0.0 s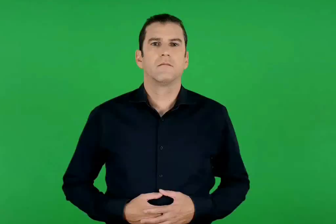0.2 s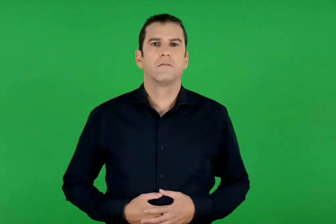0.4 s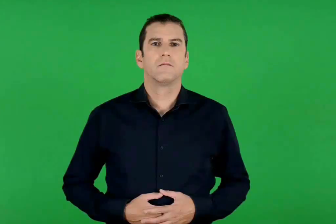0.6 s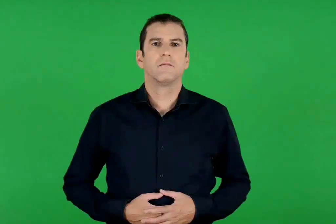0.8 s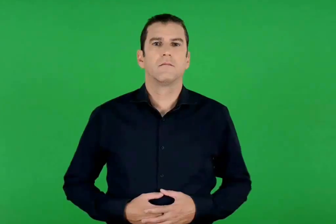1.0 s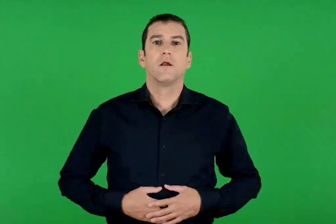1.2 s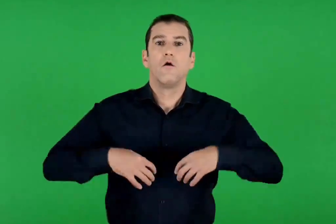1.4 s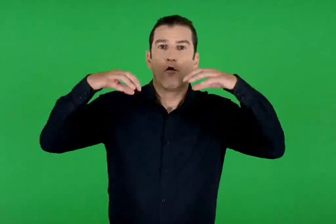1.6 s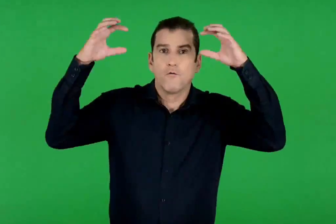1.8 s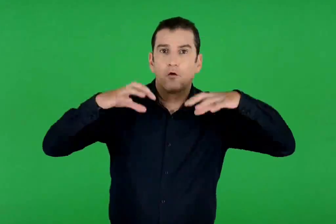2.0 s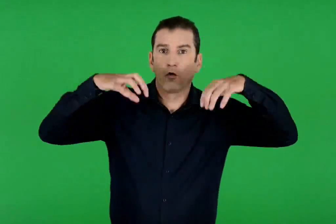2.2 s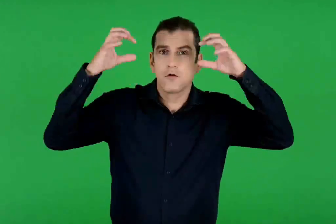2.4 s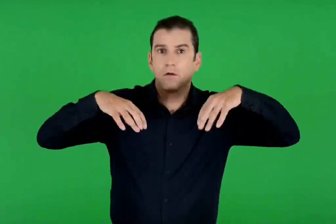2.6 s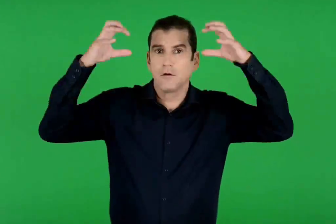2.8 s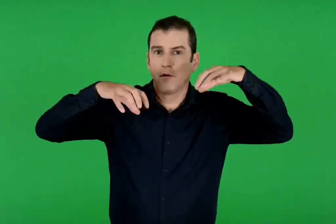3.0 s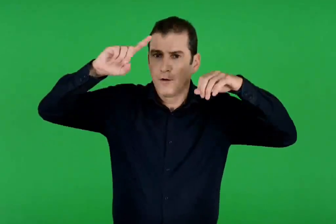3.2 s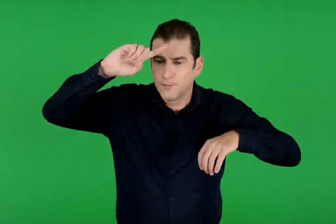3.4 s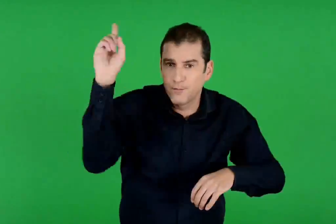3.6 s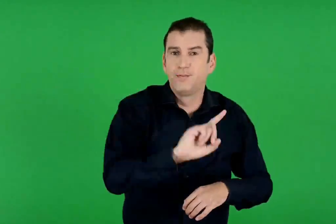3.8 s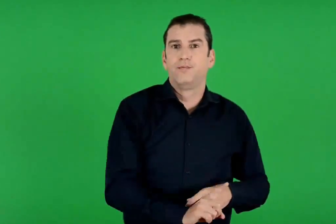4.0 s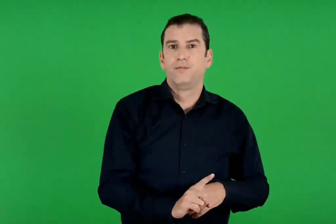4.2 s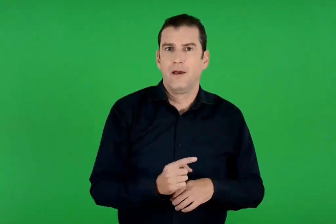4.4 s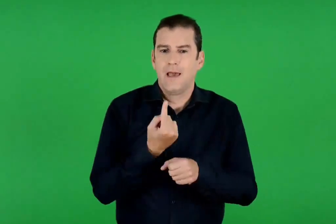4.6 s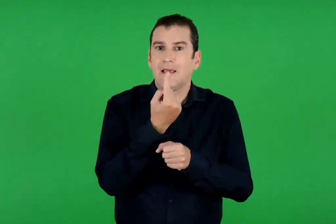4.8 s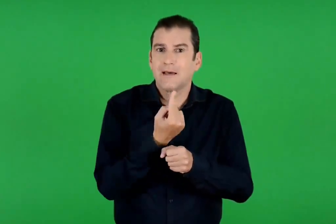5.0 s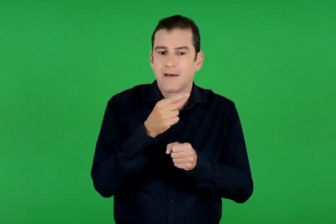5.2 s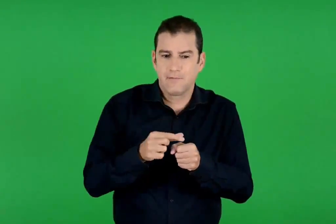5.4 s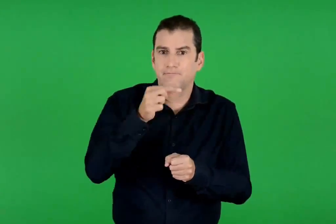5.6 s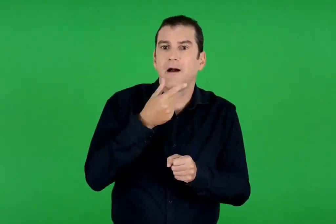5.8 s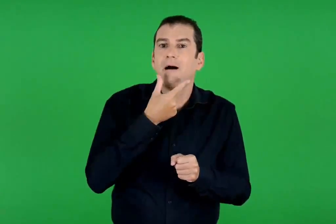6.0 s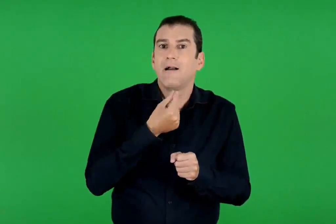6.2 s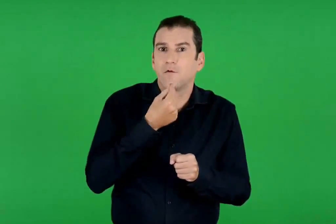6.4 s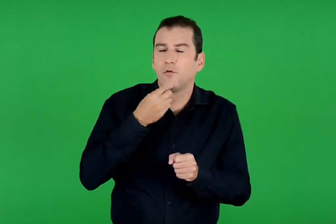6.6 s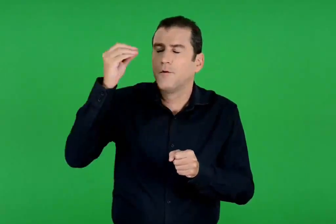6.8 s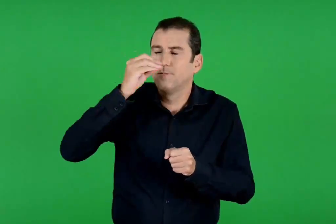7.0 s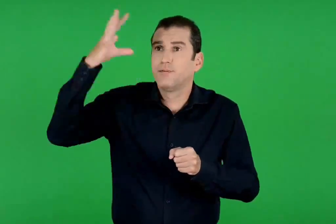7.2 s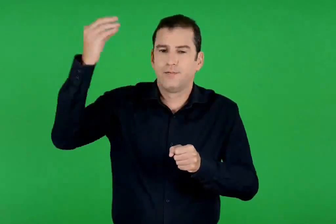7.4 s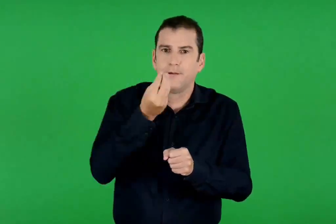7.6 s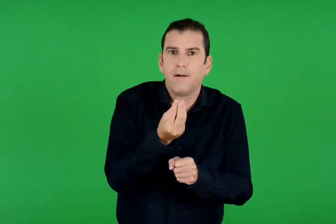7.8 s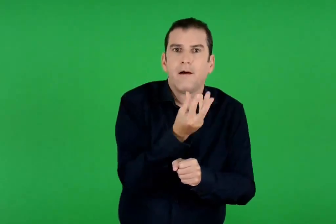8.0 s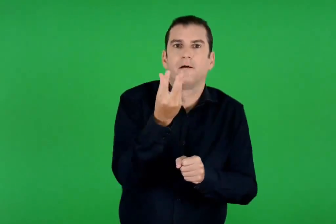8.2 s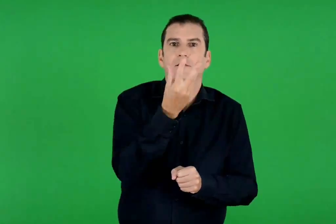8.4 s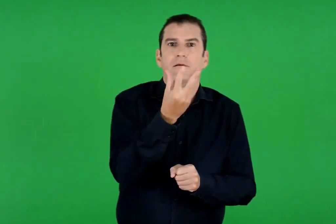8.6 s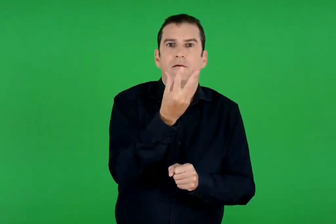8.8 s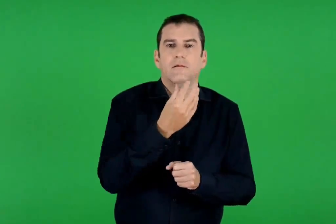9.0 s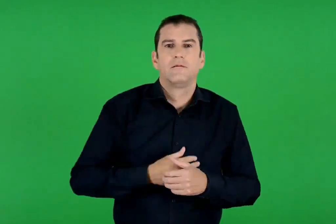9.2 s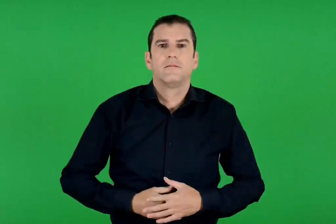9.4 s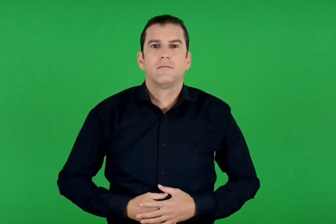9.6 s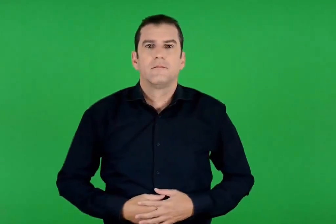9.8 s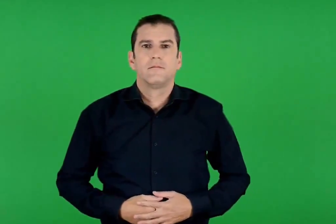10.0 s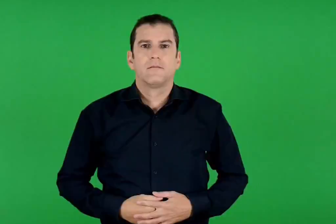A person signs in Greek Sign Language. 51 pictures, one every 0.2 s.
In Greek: μια αστραπή , που την γέννησε η βροχή με μια λάμψη ανάβει το λευκό κερί
